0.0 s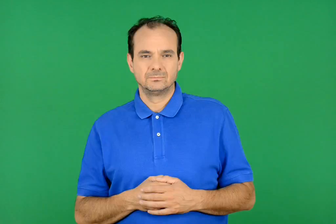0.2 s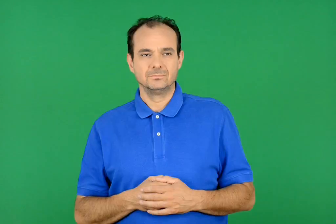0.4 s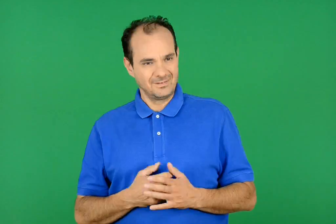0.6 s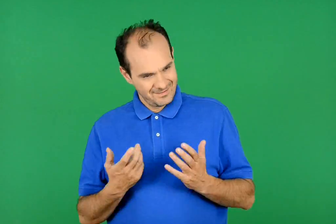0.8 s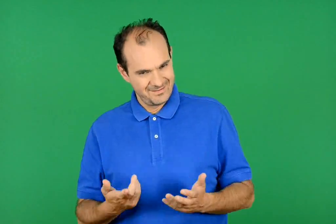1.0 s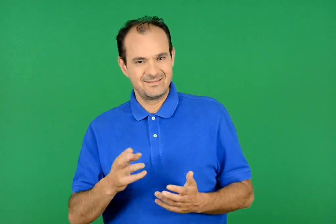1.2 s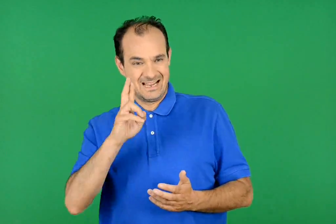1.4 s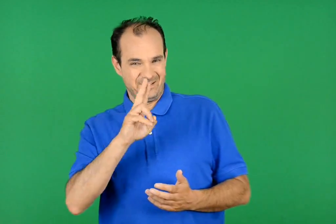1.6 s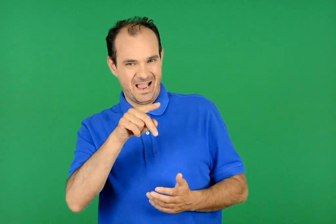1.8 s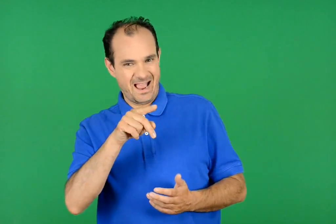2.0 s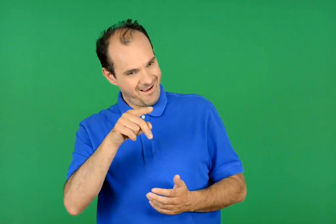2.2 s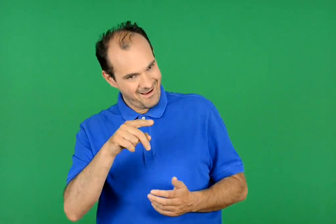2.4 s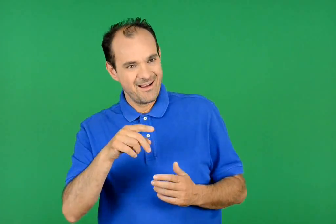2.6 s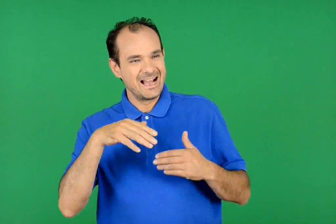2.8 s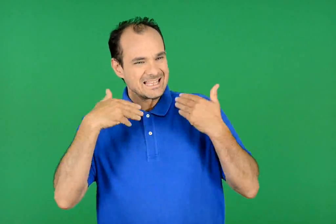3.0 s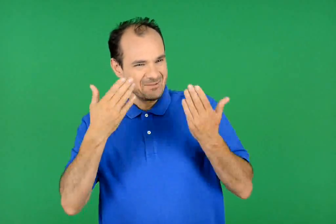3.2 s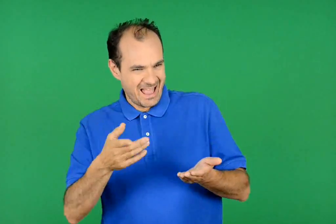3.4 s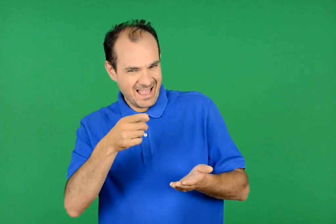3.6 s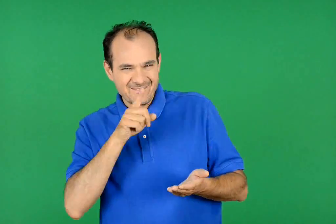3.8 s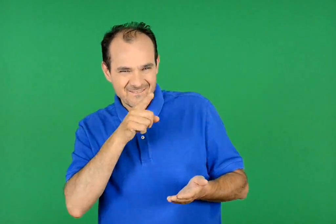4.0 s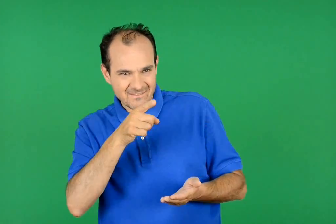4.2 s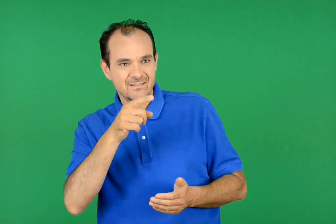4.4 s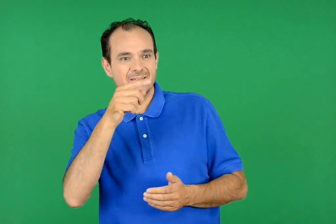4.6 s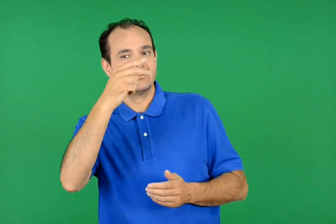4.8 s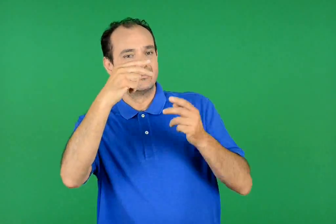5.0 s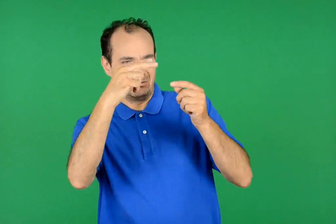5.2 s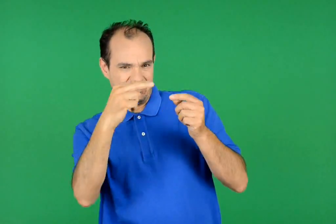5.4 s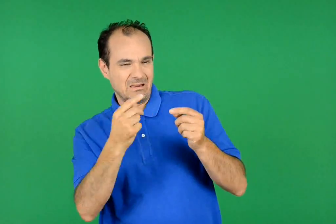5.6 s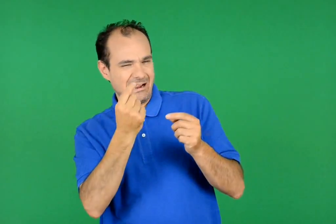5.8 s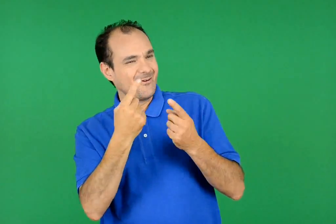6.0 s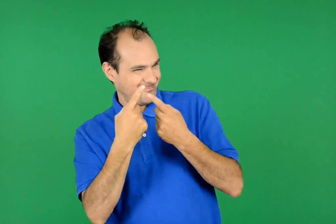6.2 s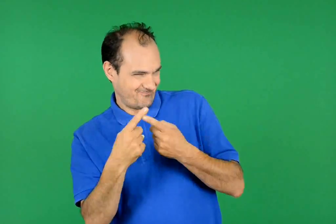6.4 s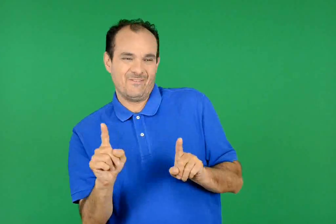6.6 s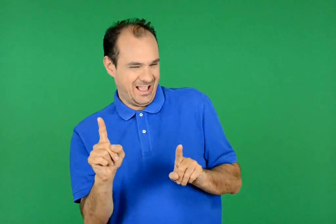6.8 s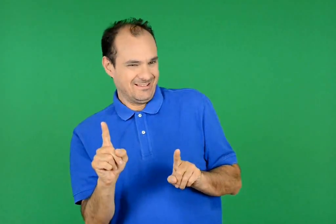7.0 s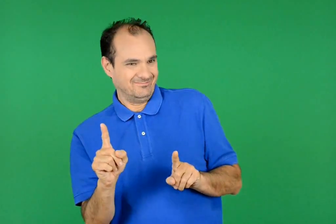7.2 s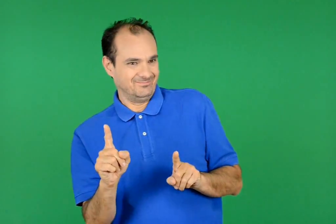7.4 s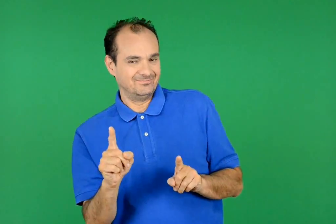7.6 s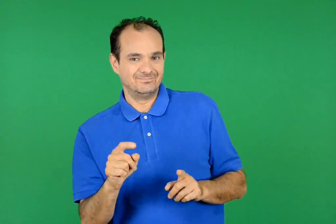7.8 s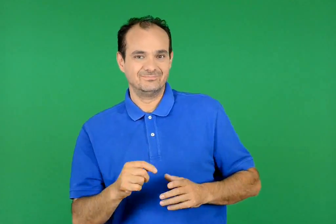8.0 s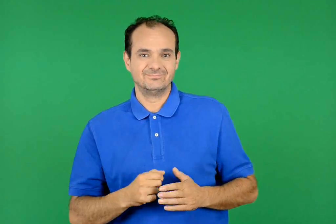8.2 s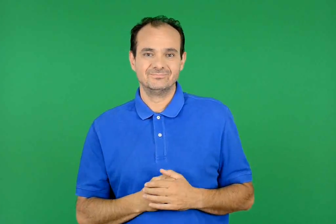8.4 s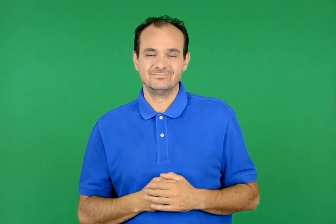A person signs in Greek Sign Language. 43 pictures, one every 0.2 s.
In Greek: το ρήμα είμαι κλίνεται λίγο διαφορετικά
